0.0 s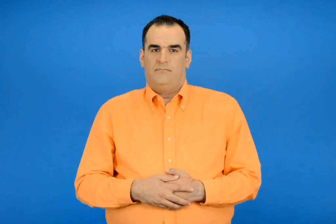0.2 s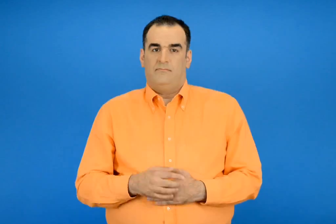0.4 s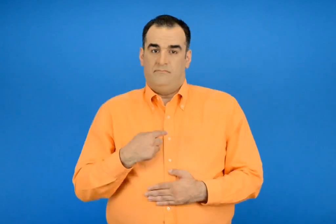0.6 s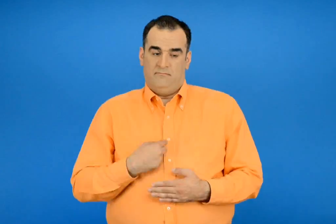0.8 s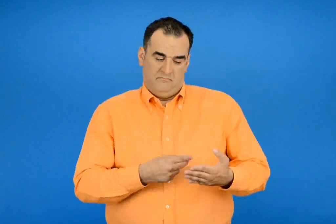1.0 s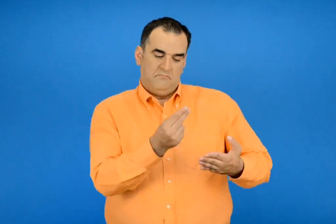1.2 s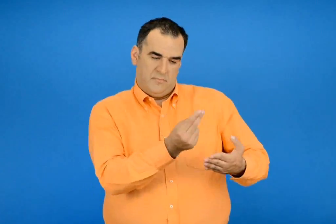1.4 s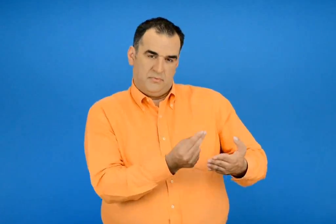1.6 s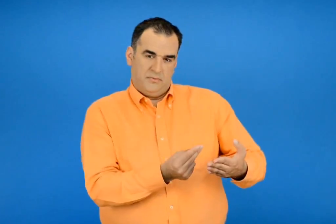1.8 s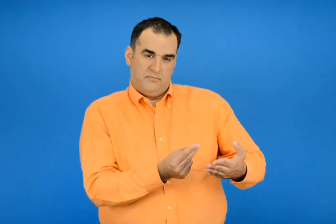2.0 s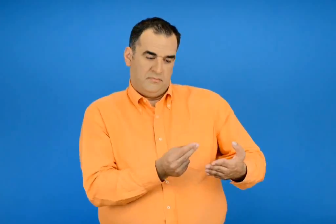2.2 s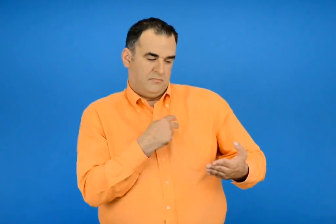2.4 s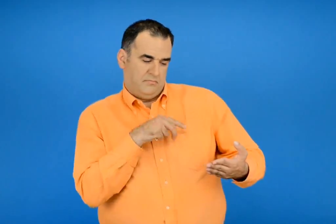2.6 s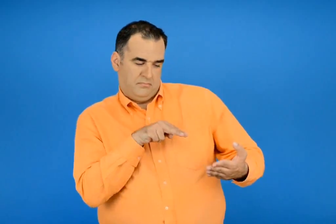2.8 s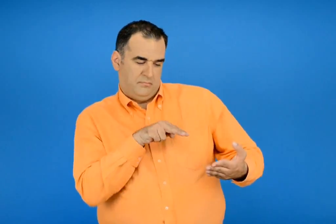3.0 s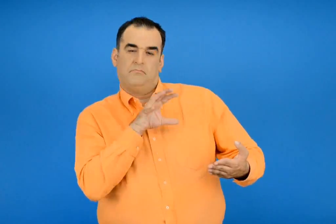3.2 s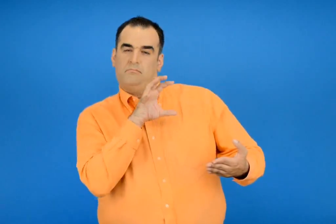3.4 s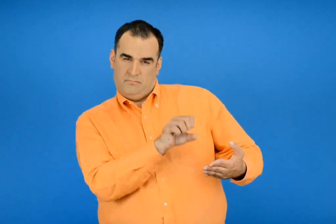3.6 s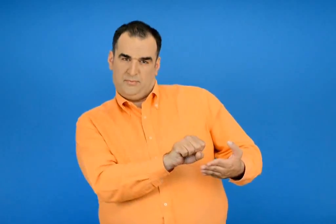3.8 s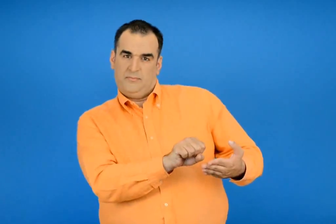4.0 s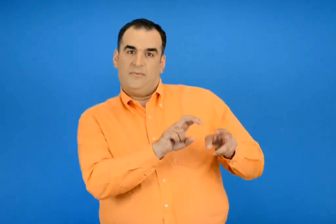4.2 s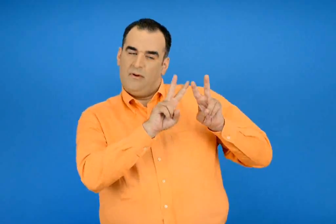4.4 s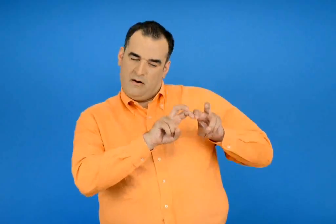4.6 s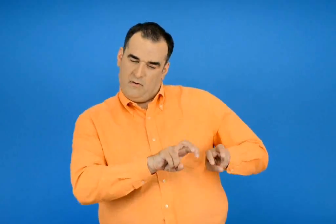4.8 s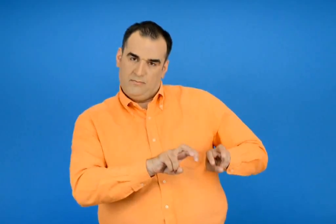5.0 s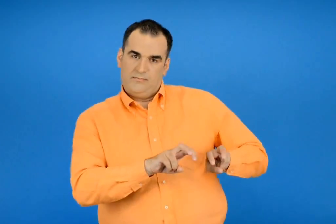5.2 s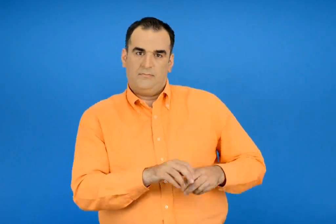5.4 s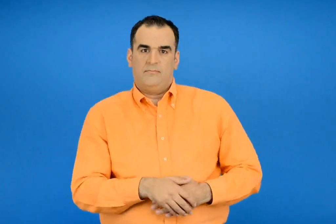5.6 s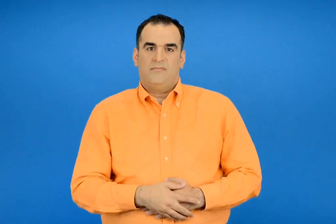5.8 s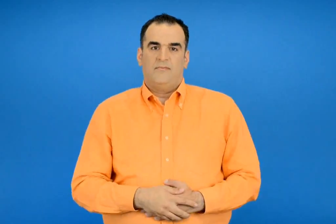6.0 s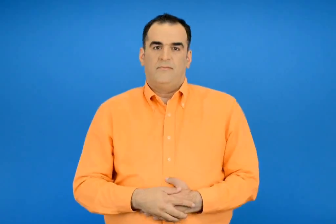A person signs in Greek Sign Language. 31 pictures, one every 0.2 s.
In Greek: ζωγραφίζω κι ελέγχω την εκτίμηση μου
